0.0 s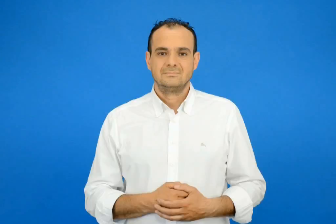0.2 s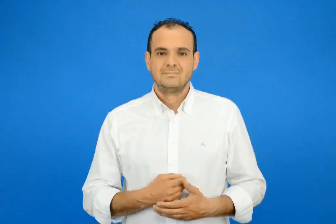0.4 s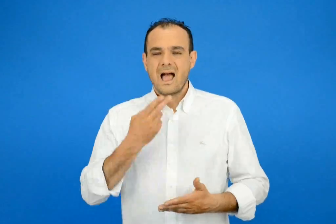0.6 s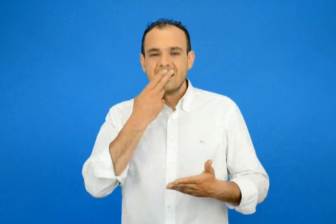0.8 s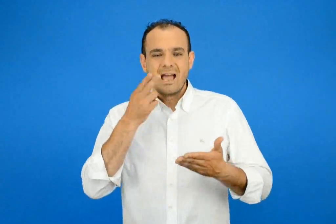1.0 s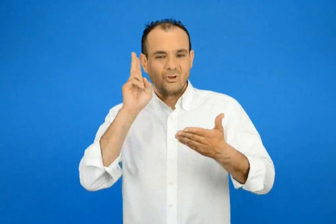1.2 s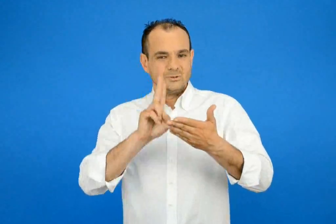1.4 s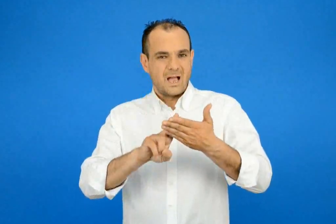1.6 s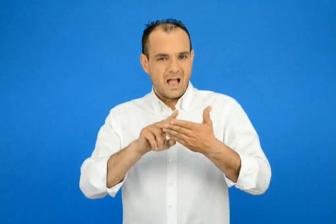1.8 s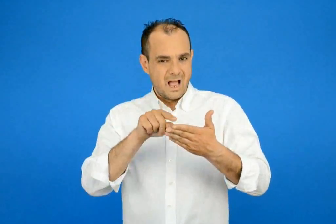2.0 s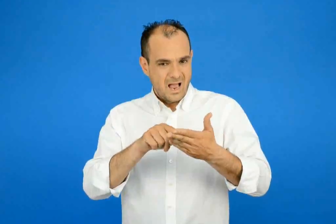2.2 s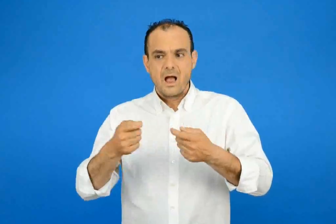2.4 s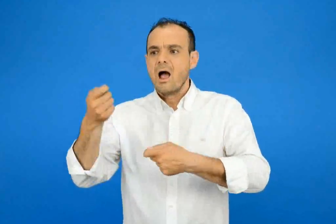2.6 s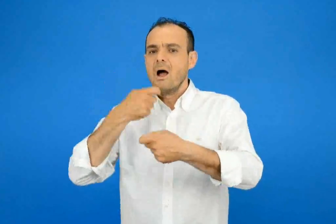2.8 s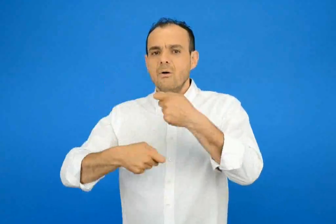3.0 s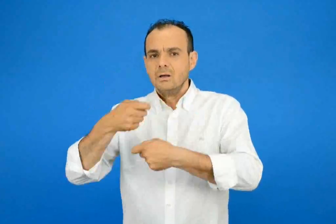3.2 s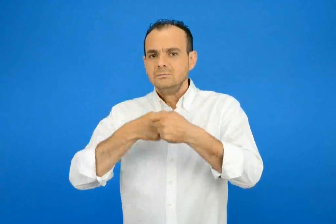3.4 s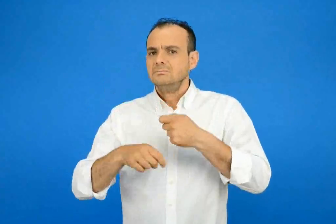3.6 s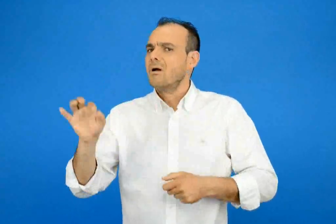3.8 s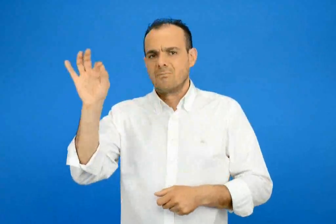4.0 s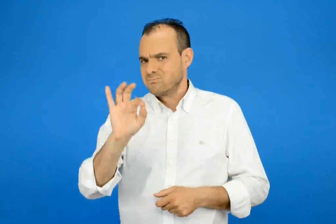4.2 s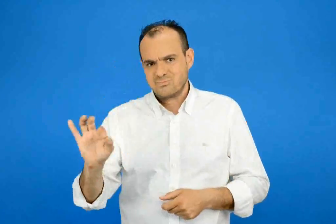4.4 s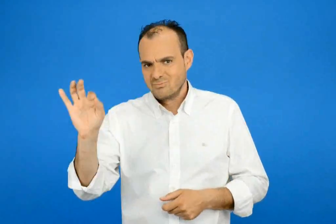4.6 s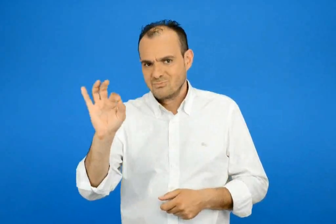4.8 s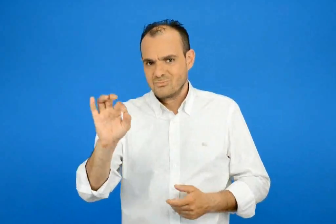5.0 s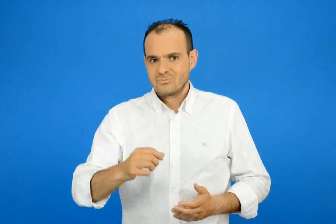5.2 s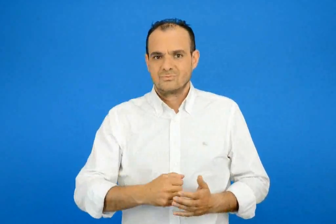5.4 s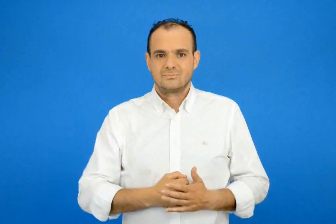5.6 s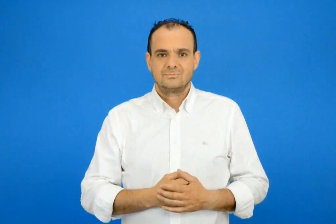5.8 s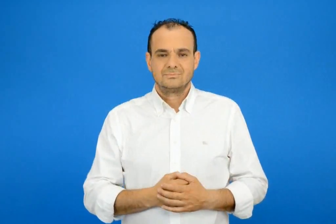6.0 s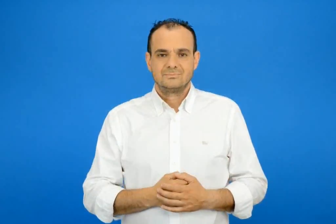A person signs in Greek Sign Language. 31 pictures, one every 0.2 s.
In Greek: από που αγοράζουμε γραμματόσημα ;
